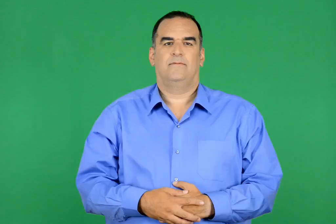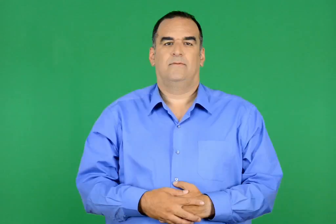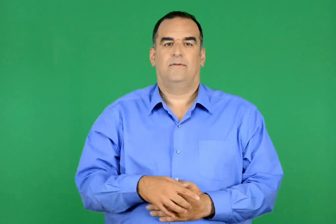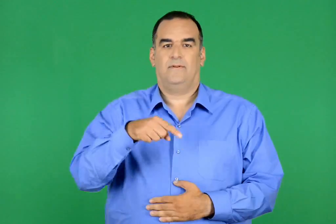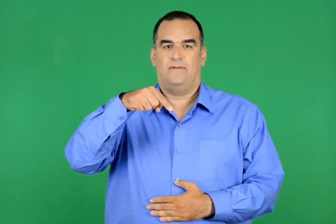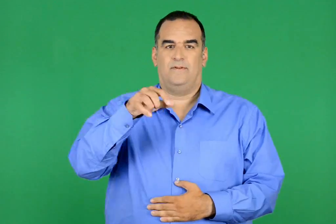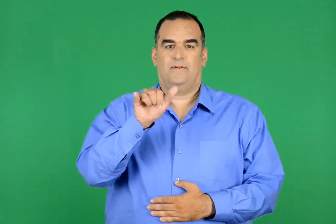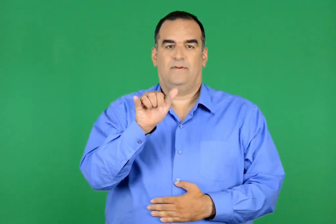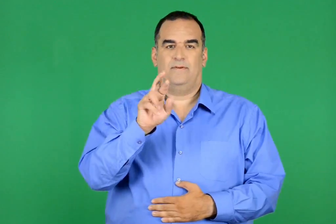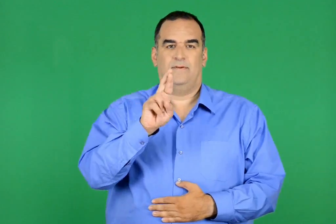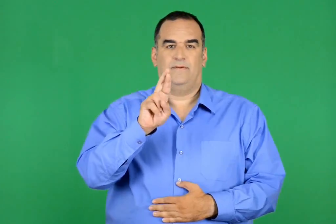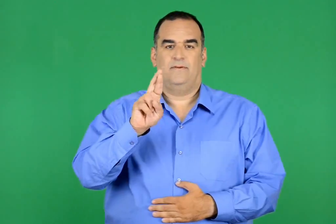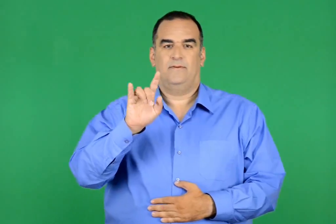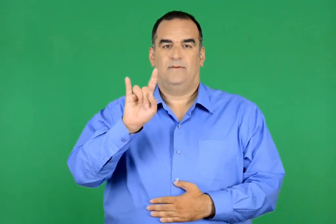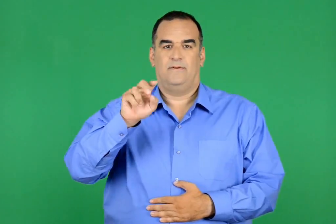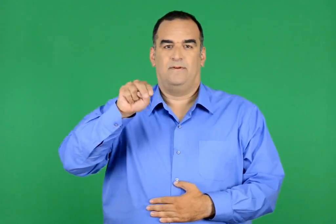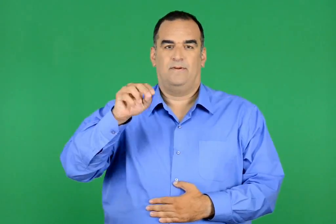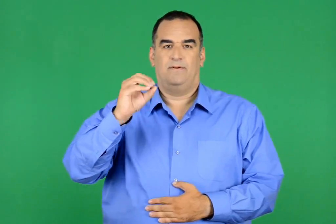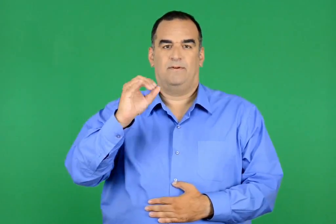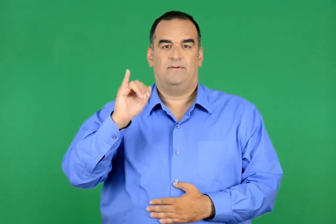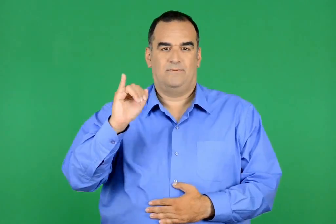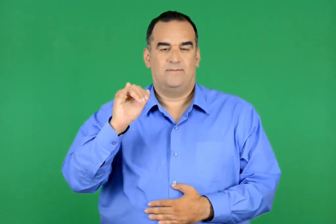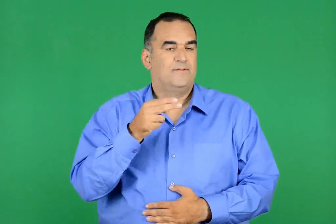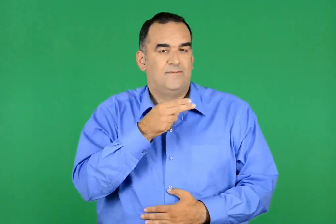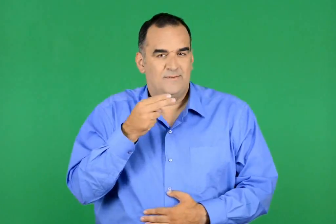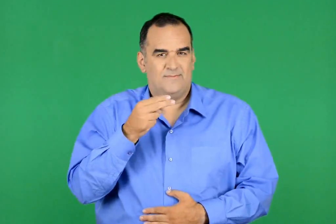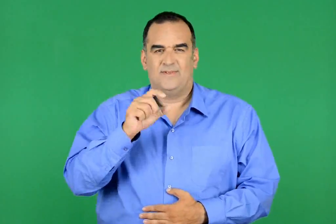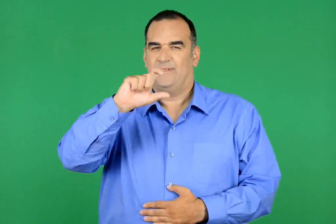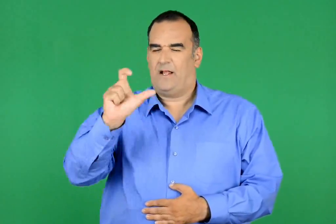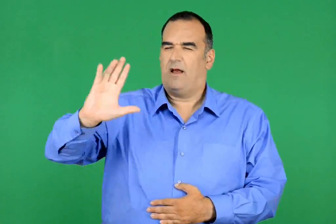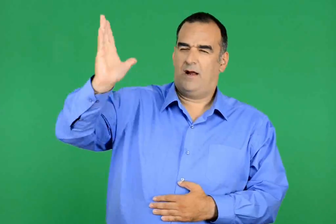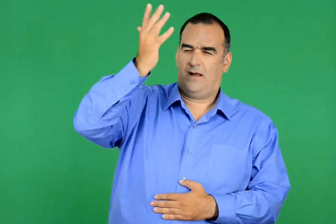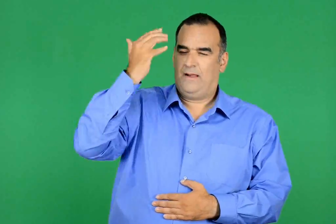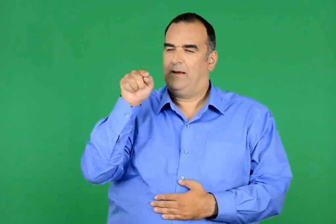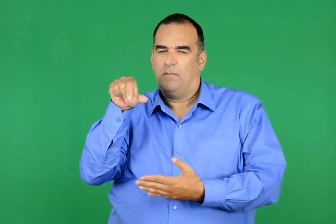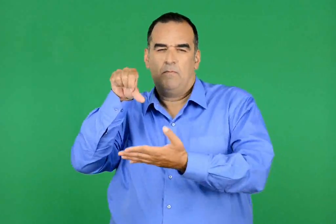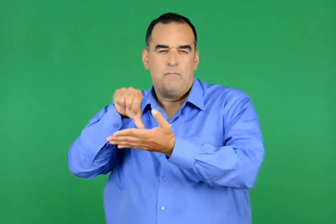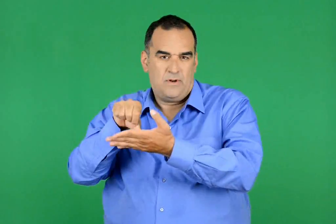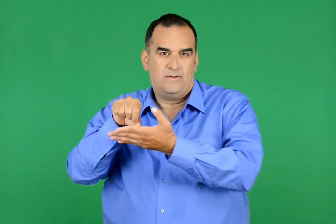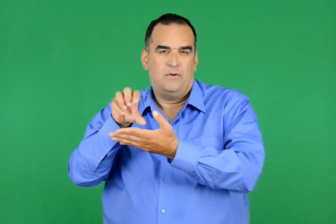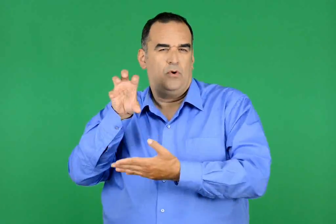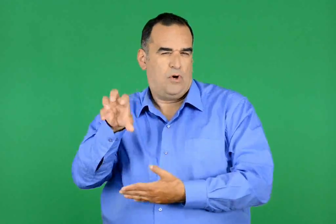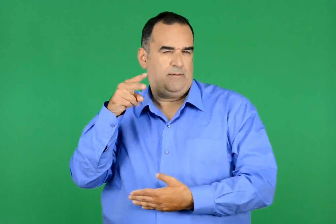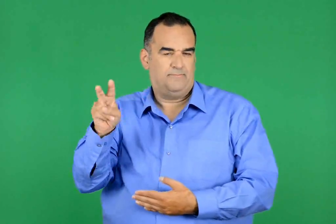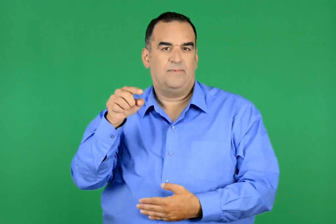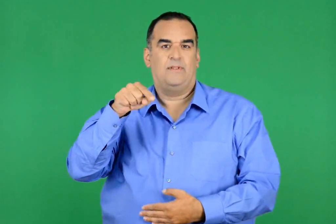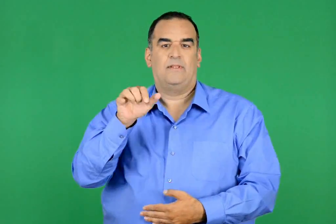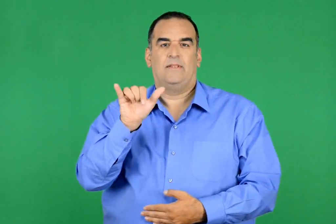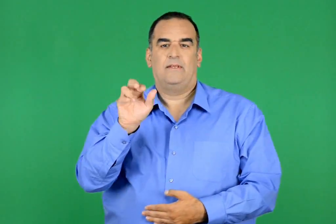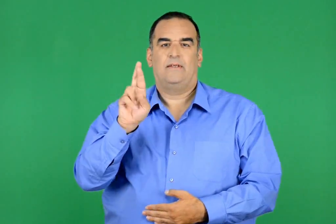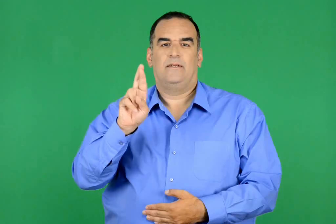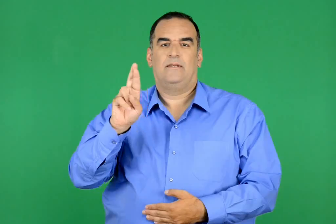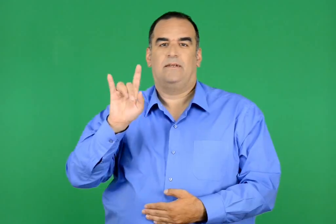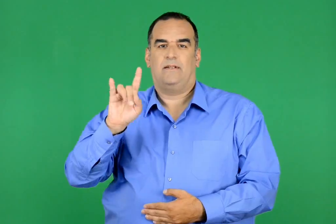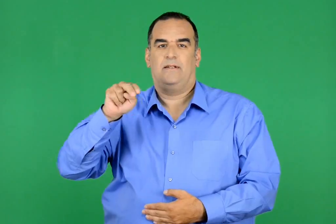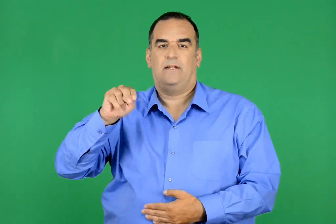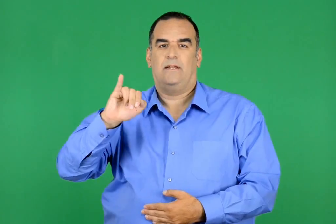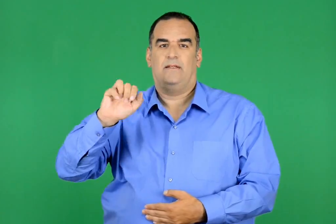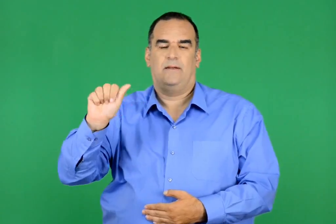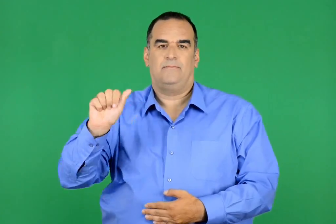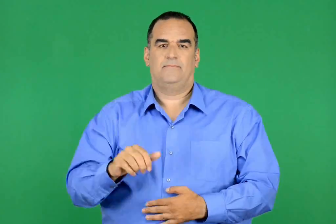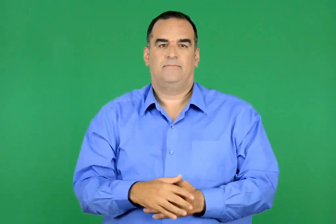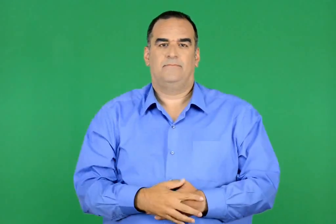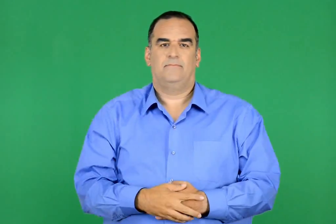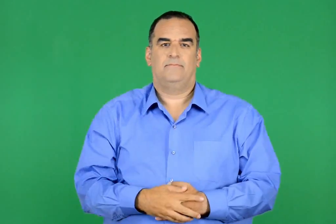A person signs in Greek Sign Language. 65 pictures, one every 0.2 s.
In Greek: τυρρηνοί από την τυρρηνία αρχαία χώρα της ιταλίας
